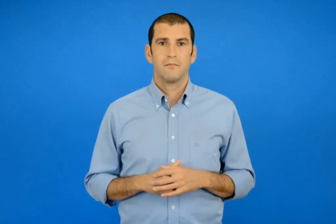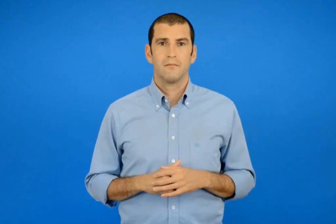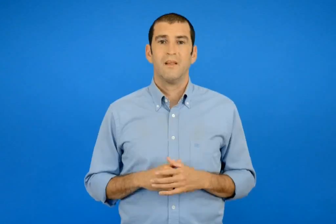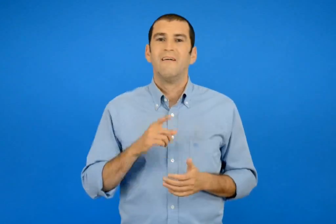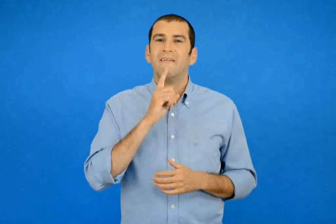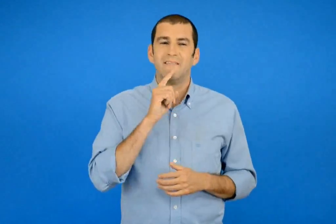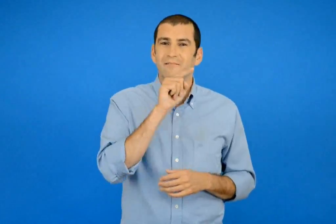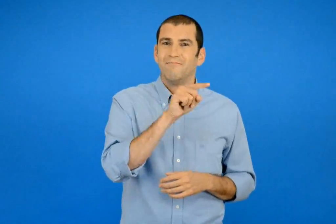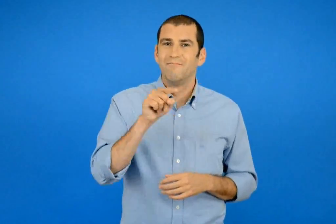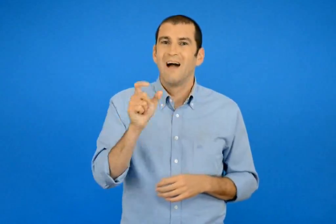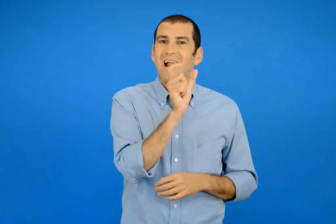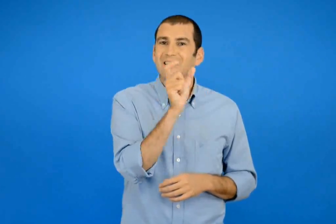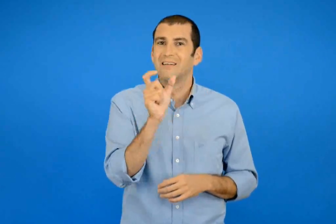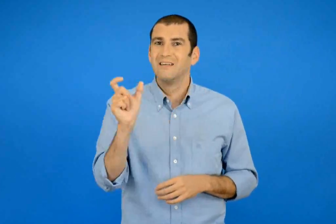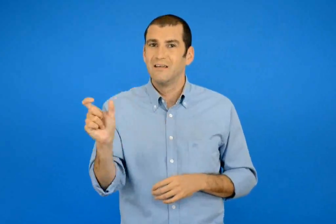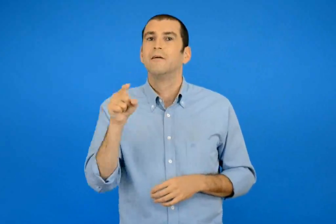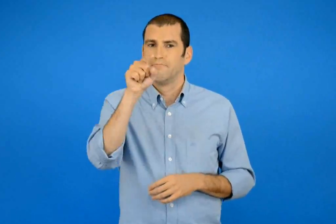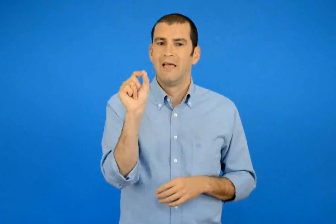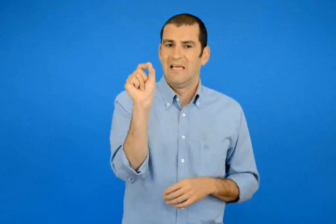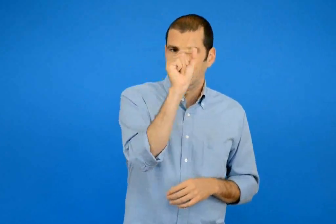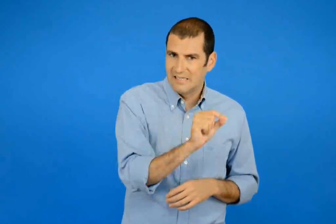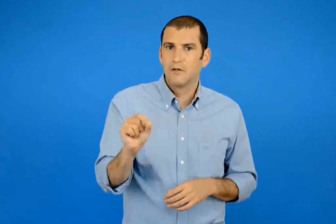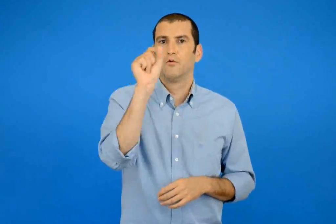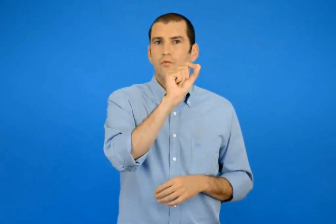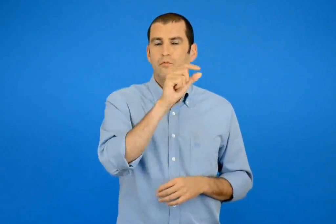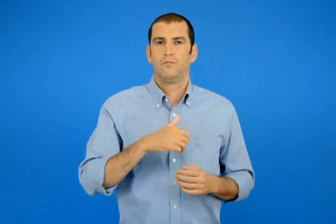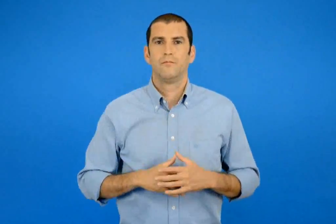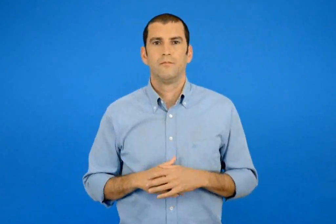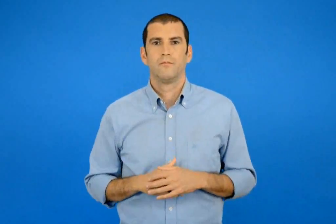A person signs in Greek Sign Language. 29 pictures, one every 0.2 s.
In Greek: βαλέ αυτές τις λέξεις σε κύκλο
